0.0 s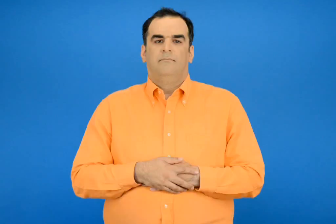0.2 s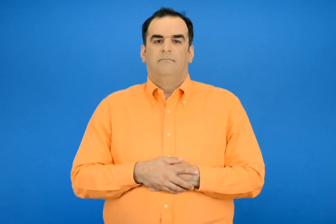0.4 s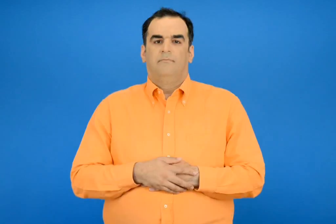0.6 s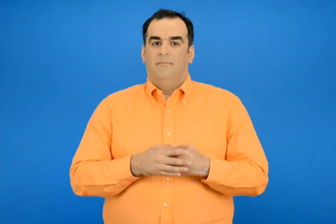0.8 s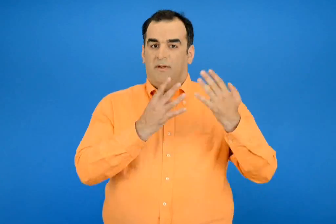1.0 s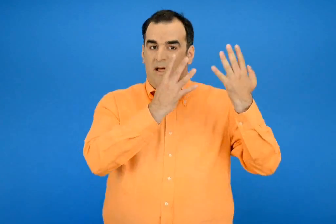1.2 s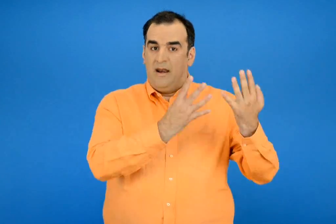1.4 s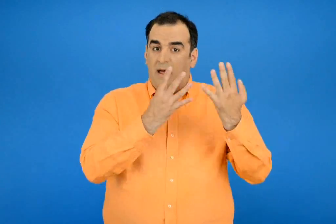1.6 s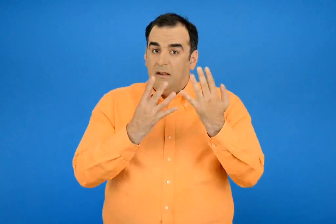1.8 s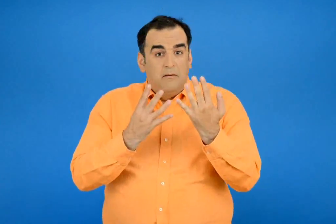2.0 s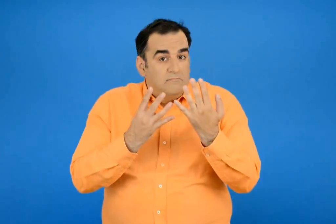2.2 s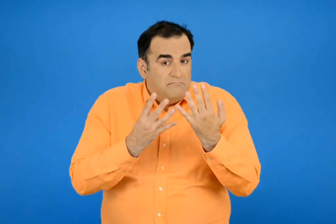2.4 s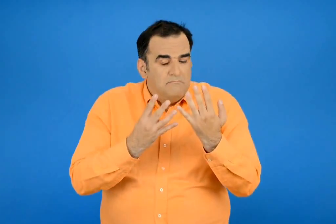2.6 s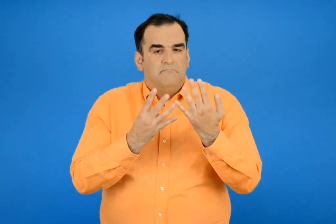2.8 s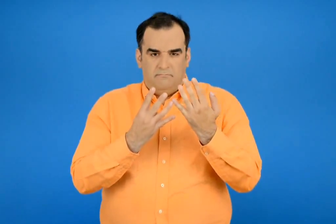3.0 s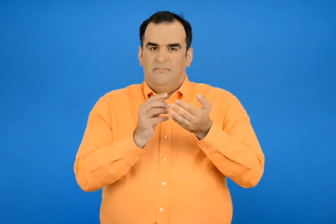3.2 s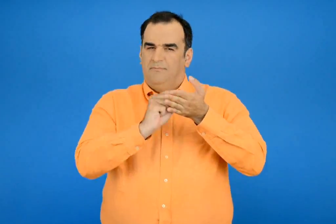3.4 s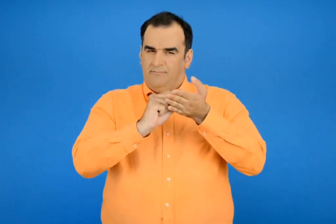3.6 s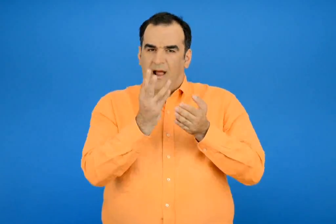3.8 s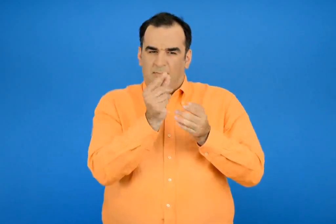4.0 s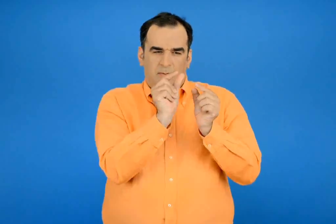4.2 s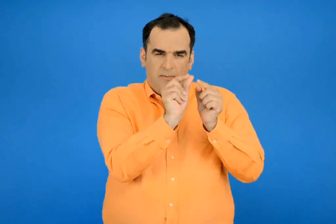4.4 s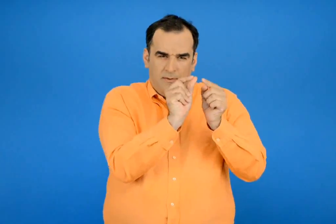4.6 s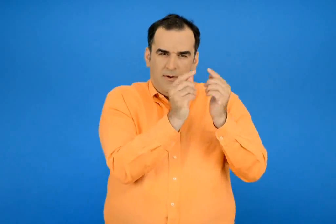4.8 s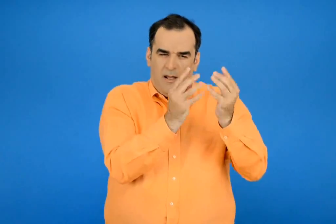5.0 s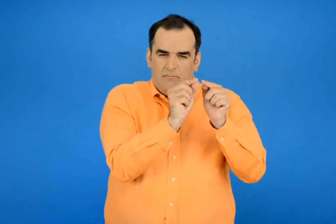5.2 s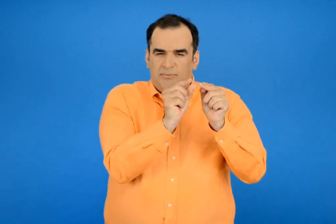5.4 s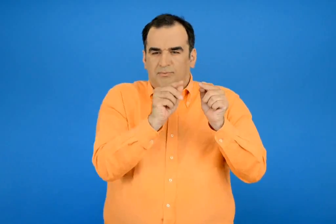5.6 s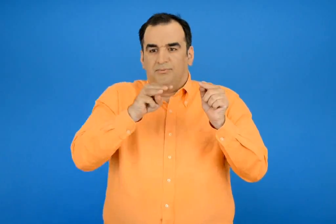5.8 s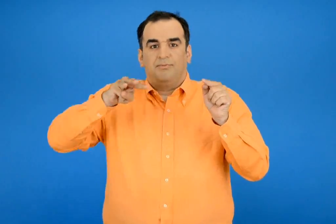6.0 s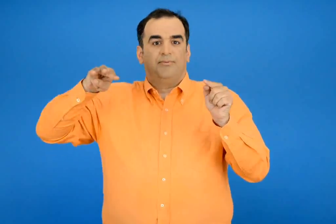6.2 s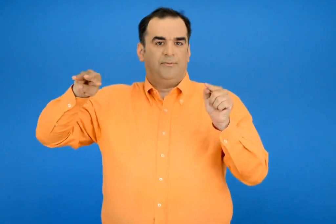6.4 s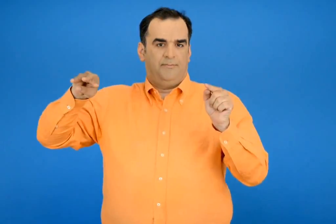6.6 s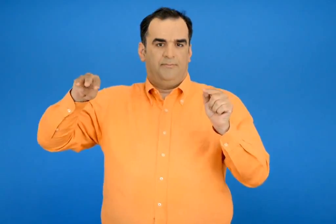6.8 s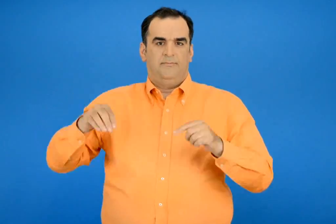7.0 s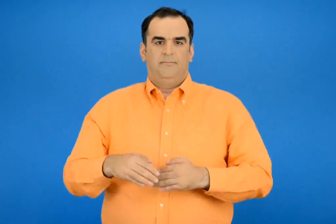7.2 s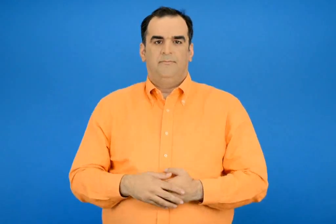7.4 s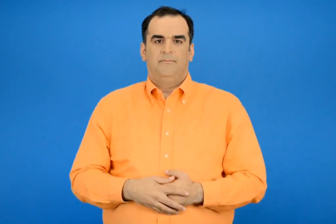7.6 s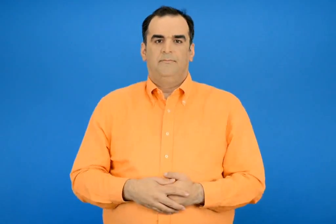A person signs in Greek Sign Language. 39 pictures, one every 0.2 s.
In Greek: 99 ; τους γραφώ από τον μικρότερο στον μεγαλύτερο
